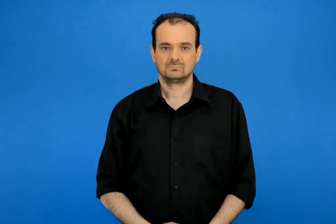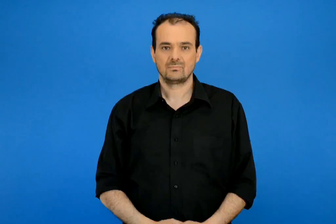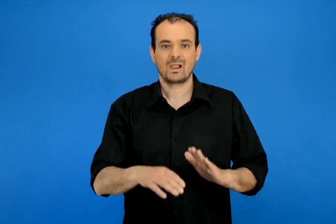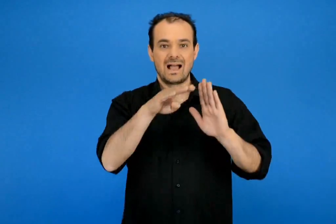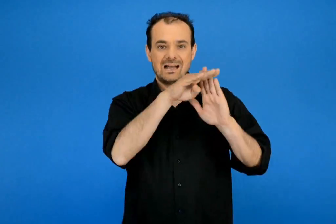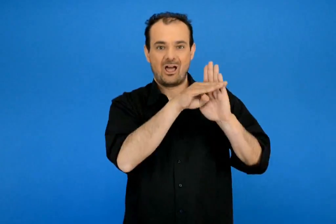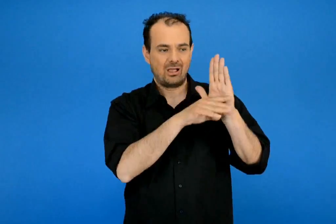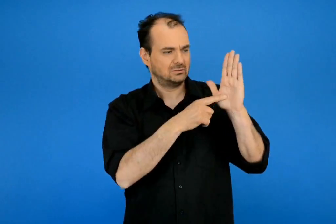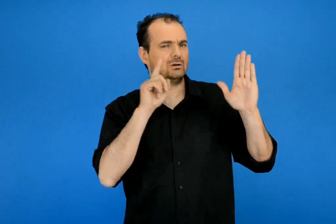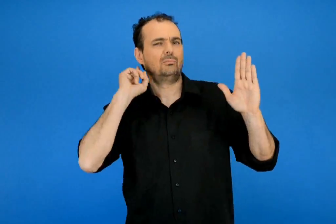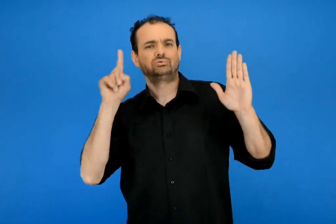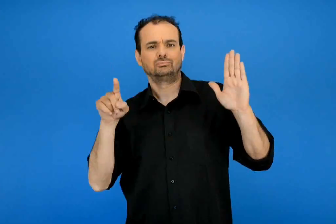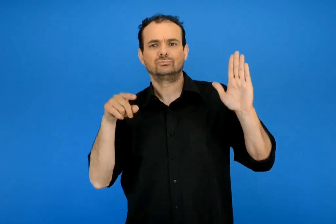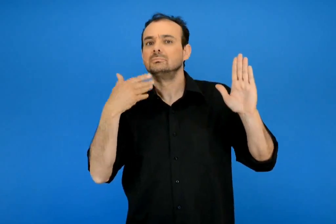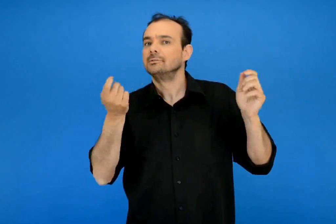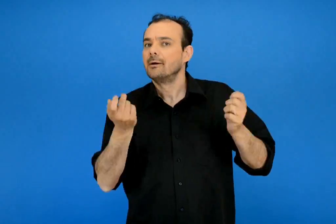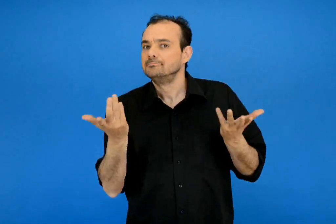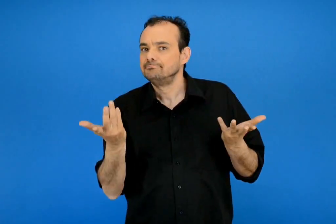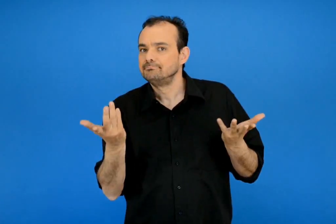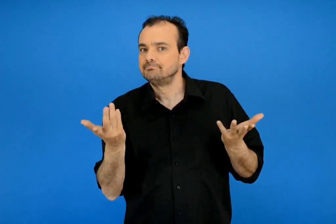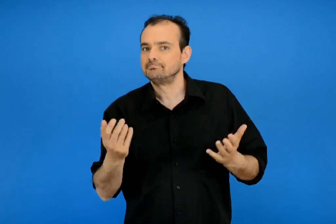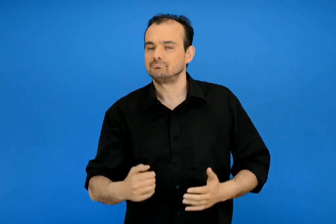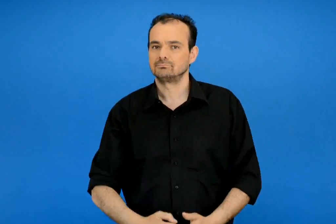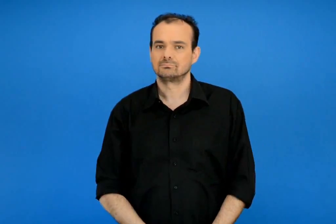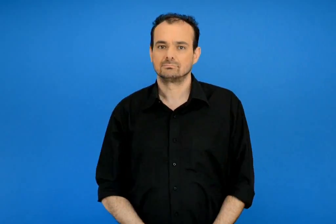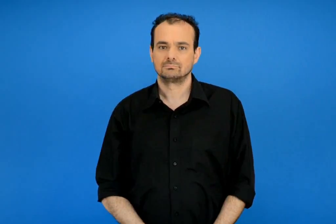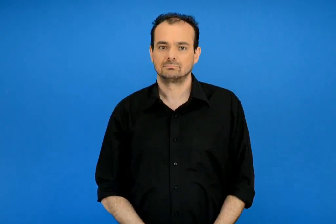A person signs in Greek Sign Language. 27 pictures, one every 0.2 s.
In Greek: τι γίνεται όταν δεν τηρούνται οι κανόνες ;
